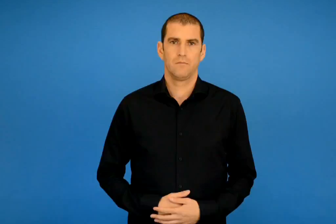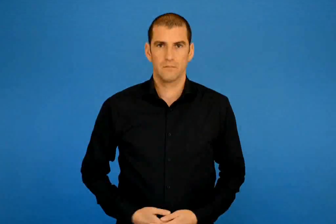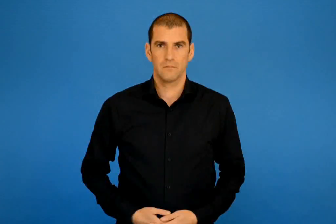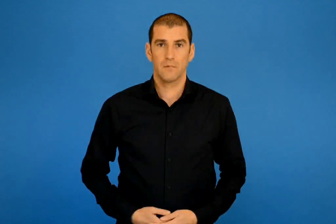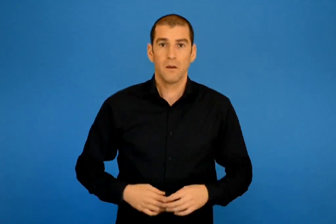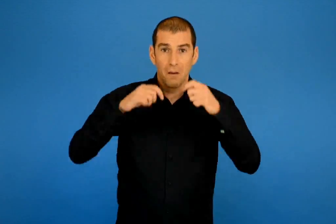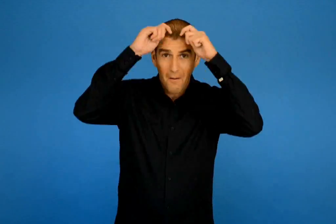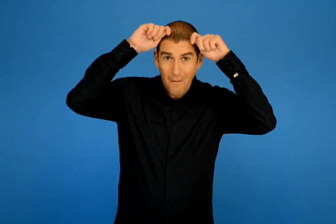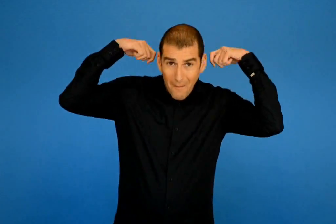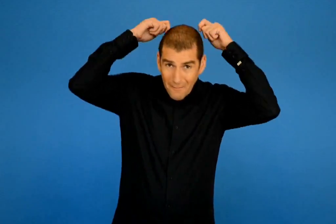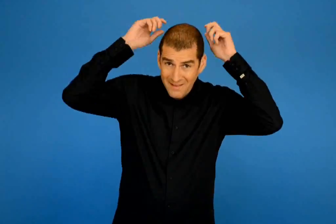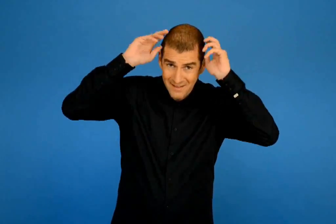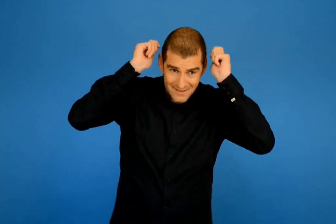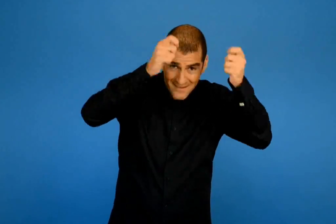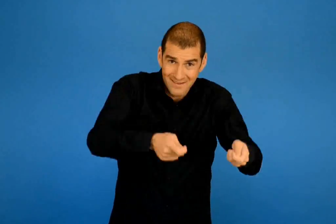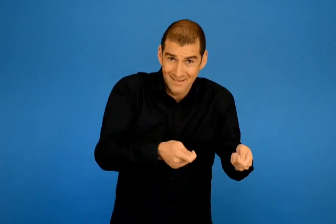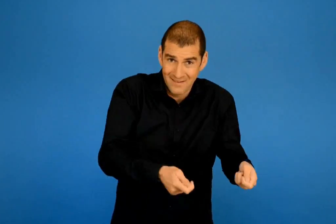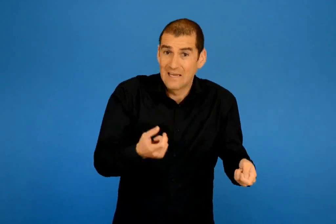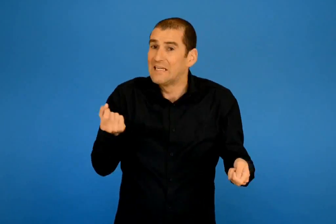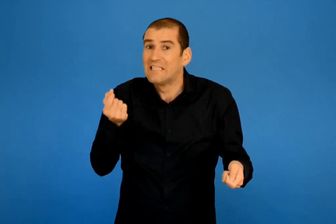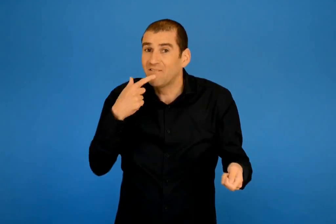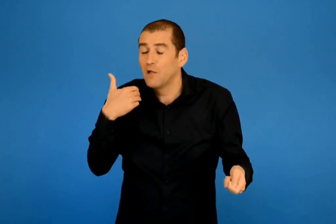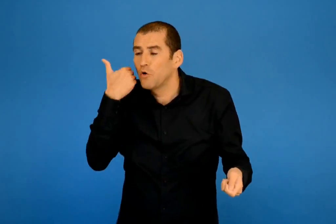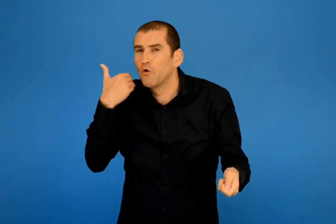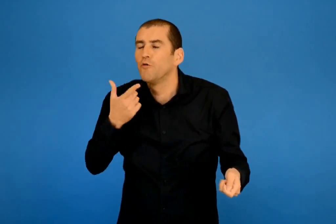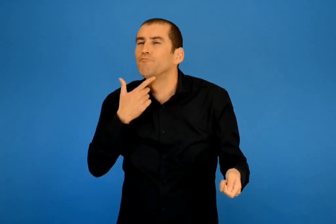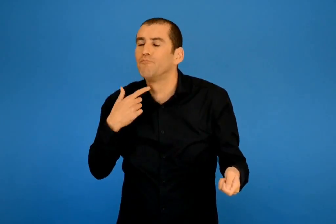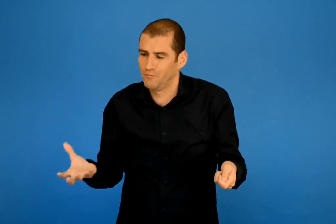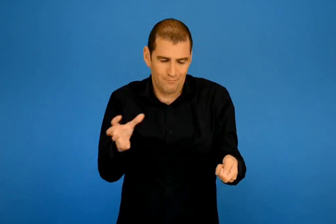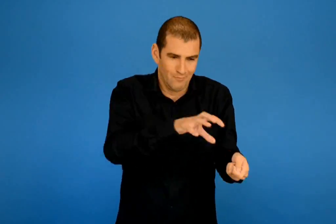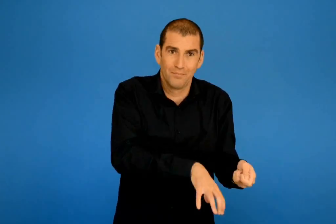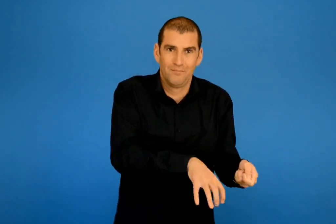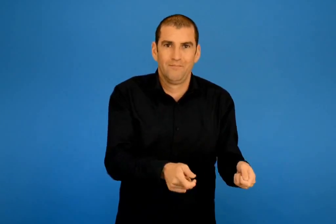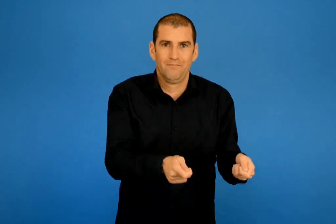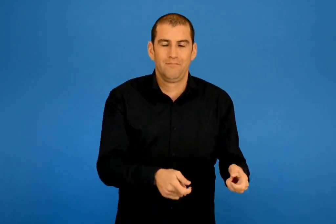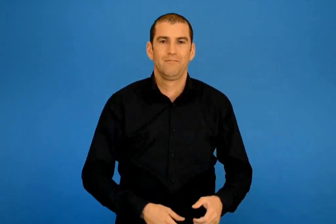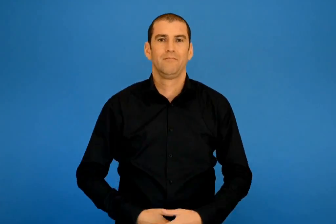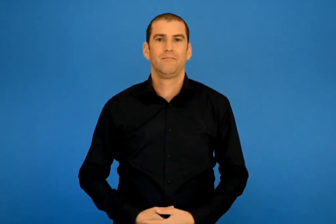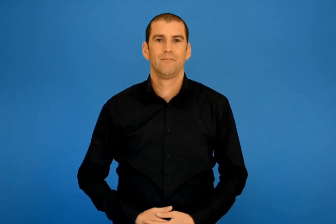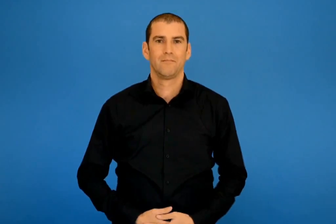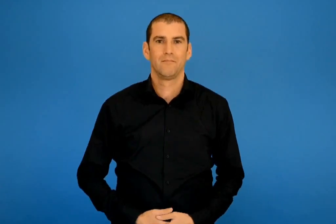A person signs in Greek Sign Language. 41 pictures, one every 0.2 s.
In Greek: τώρα φέρνει στο μαντίλι κόκκινο γλυκό σταφύλι
